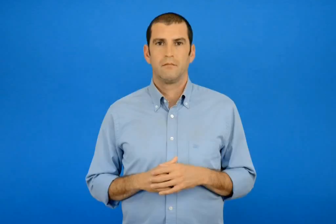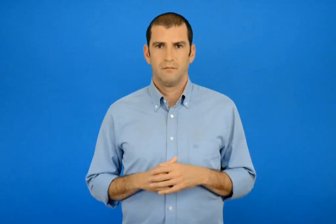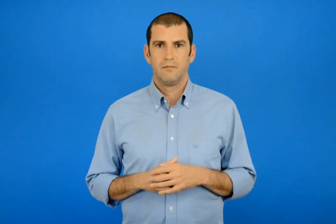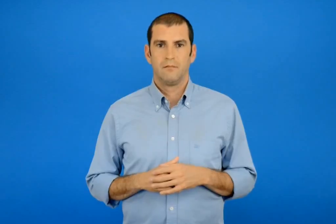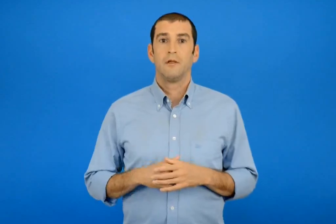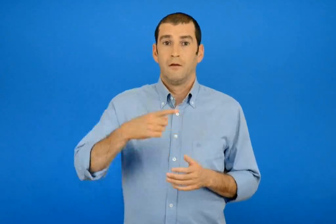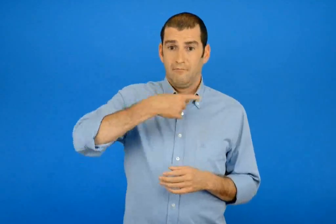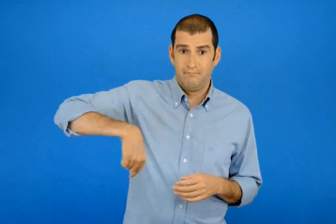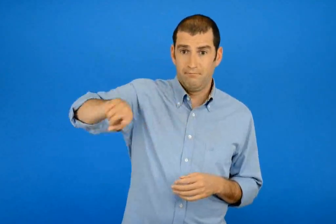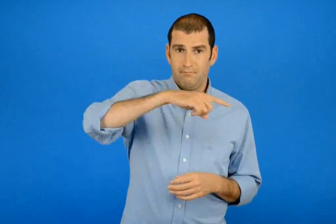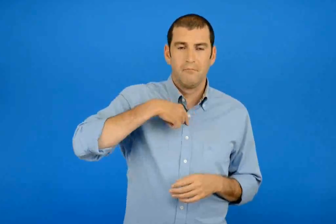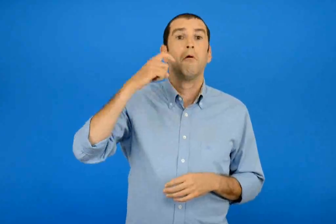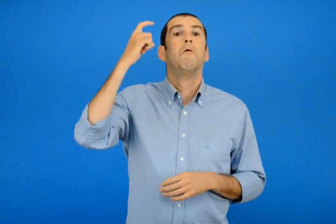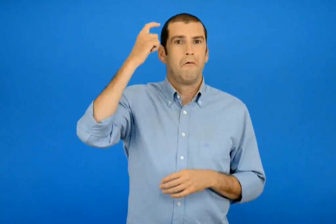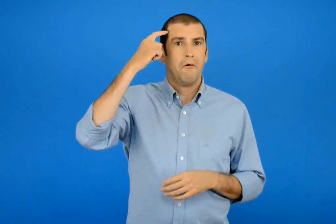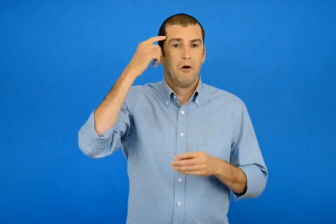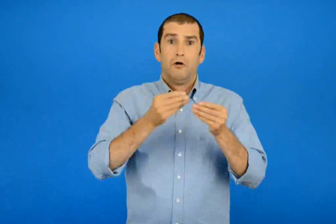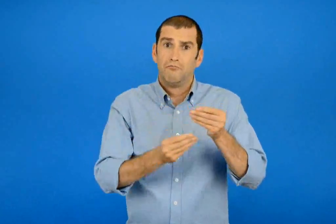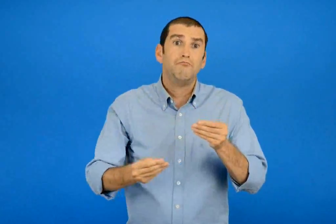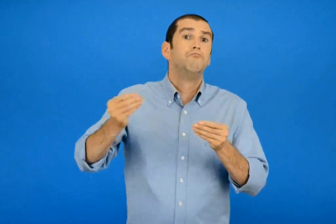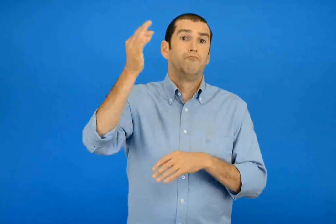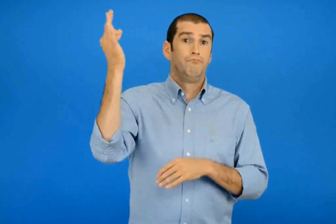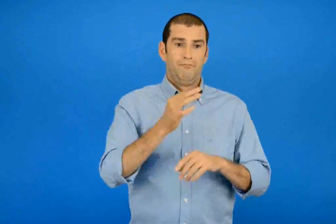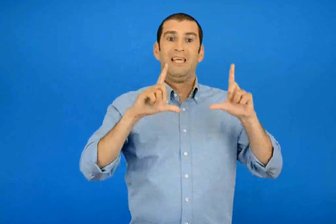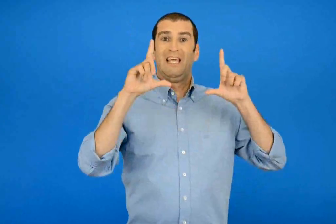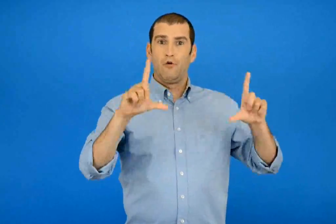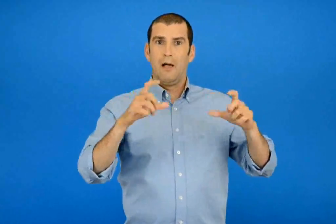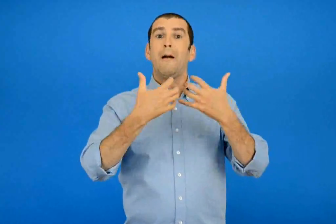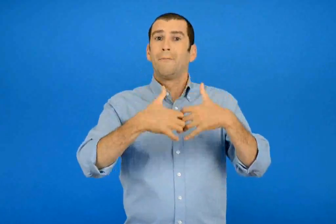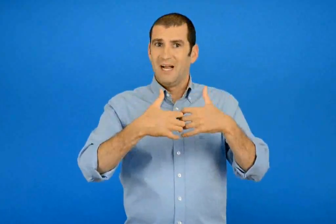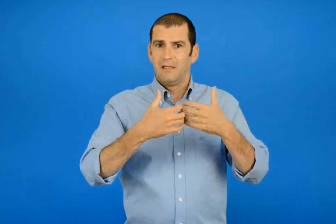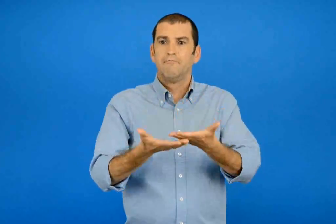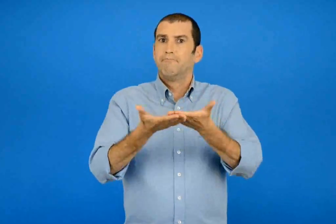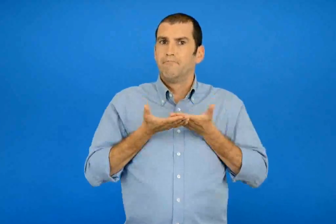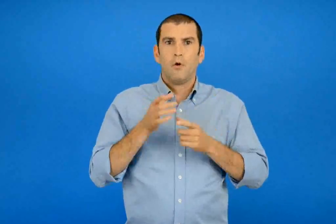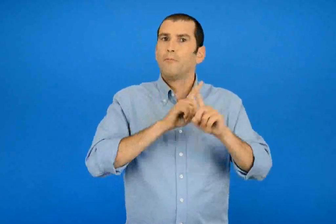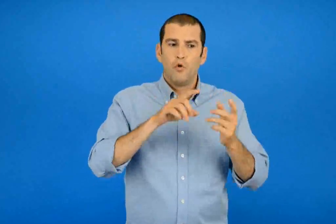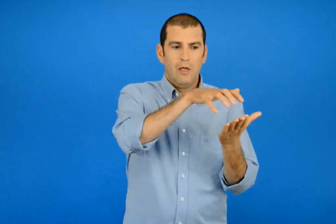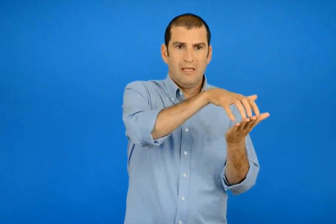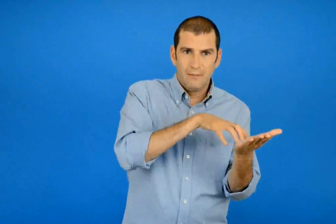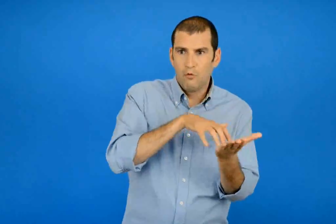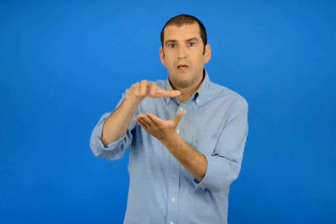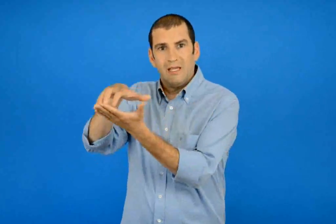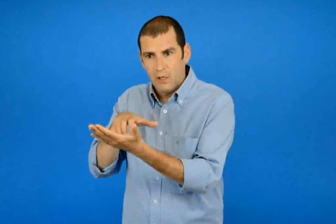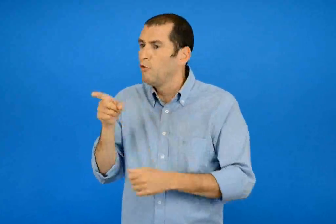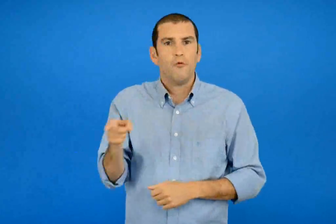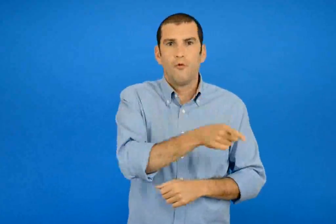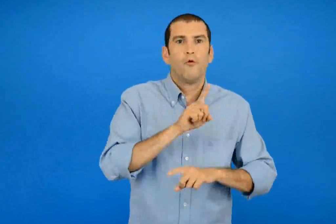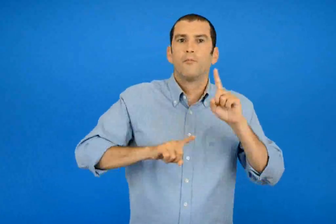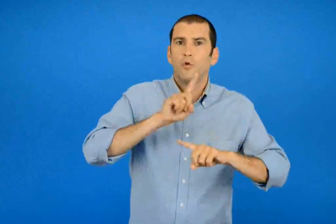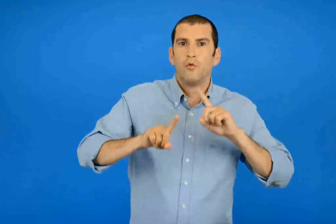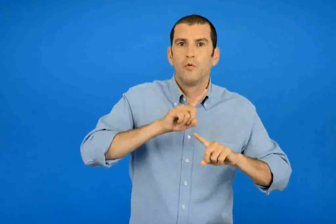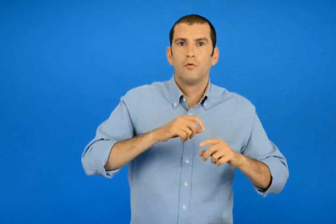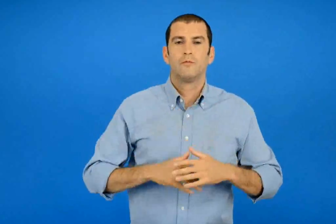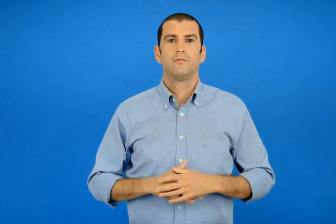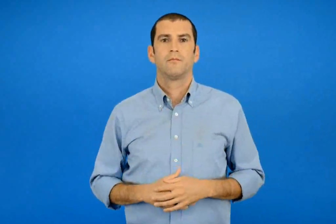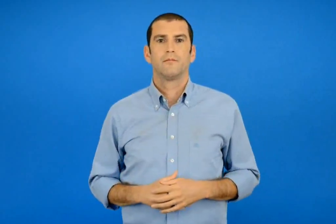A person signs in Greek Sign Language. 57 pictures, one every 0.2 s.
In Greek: ποιό από τα δύο κείμενα μας βοηθά να καταλάβουμε καλυτέρα πως είναι η μηχανή ;
